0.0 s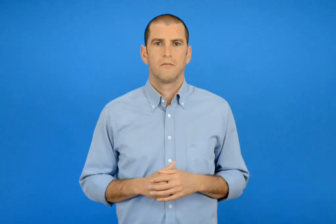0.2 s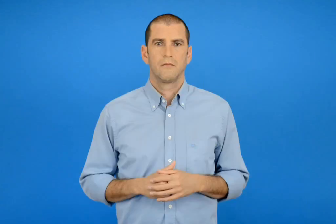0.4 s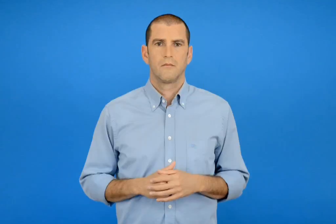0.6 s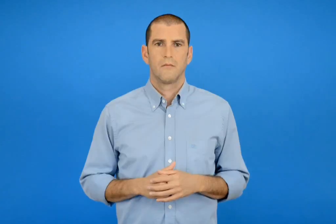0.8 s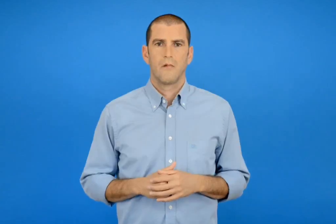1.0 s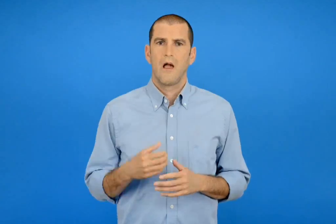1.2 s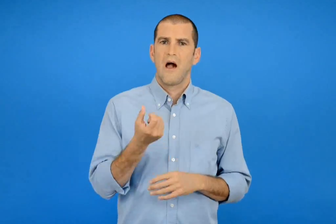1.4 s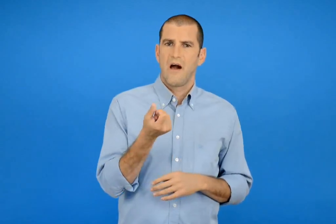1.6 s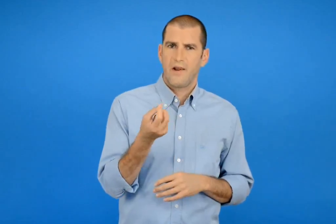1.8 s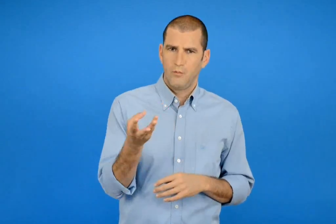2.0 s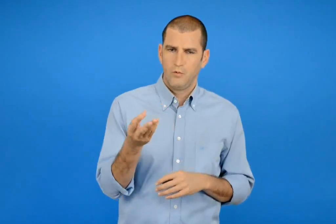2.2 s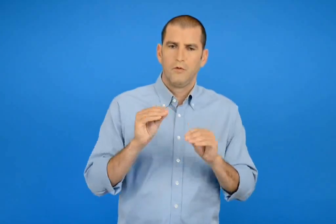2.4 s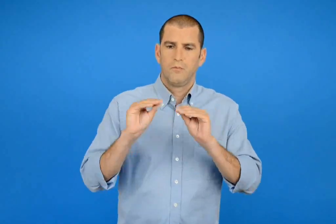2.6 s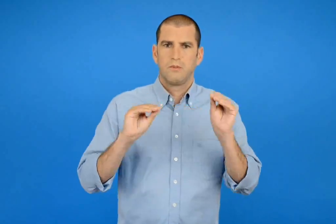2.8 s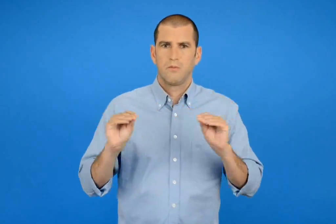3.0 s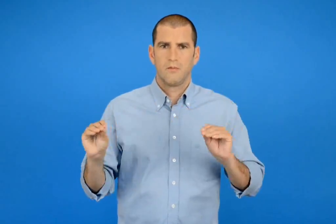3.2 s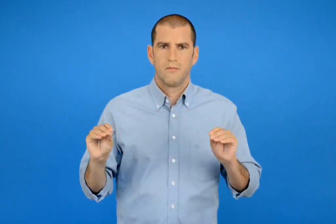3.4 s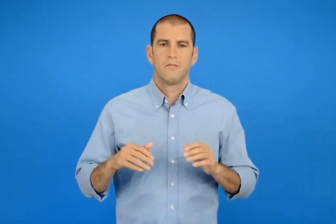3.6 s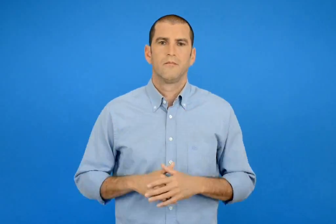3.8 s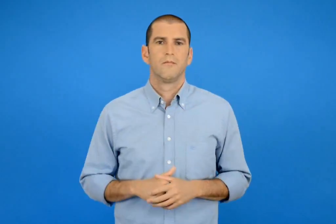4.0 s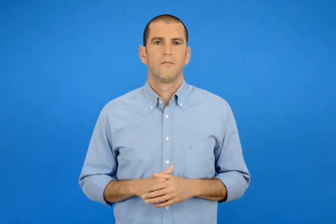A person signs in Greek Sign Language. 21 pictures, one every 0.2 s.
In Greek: φτιάχνω αριθμούς
